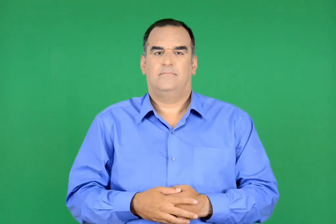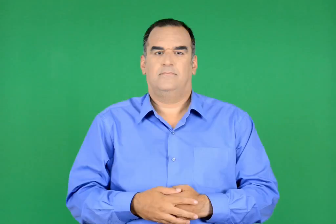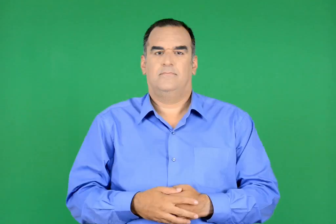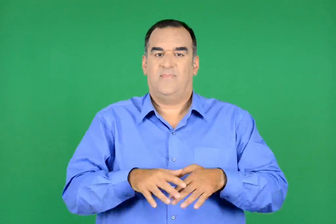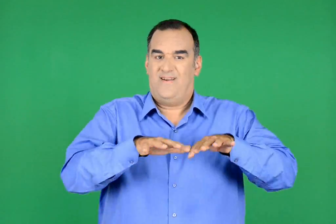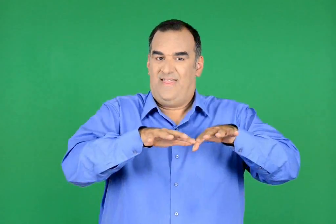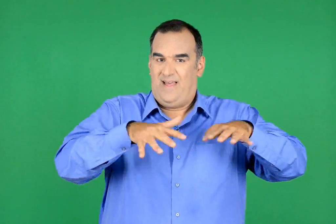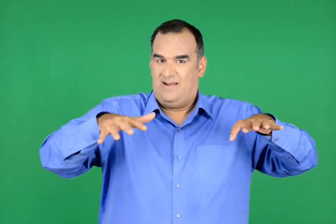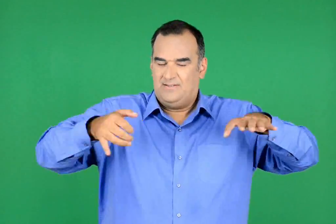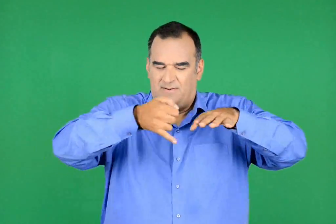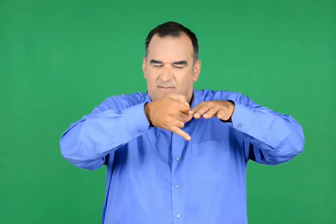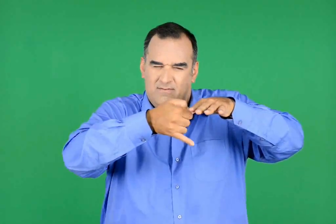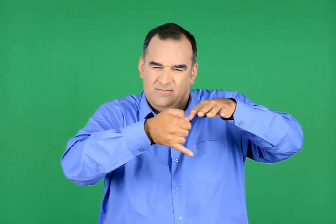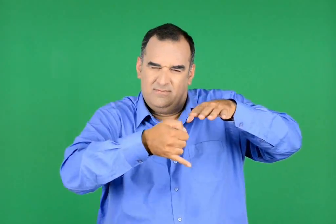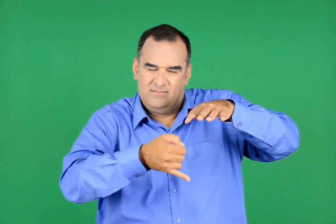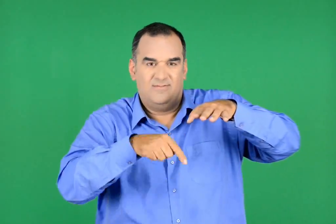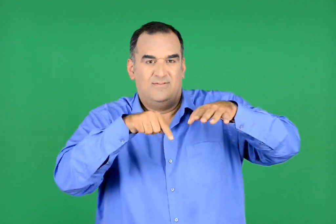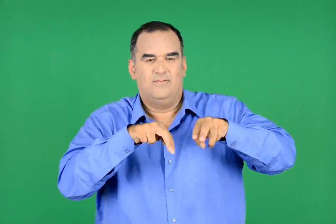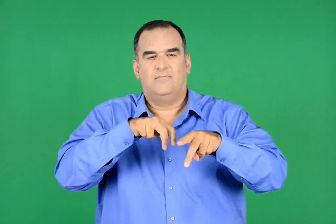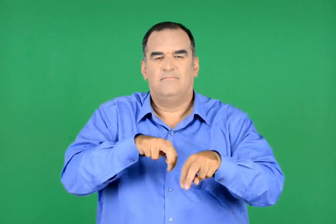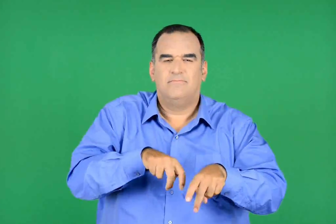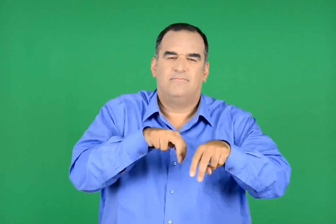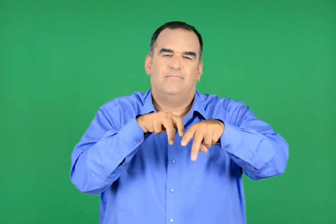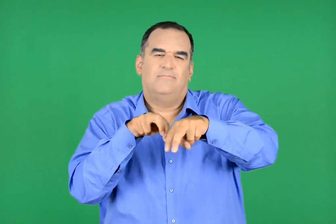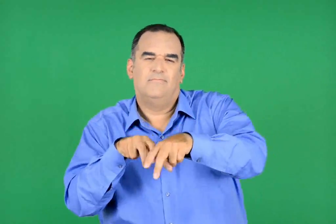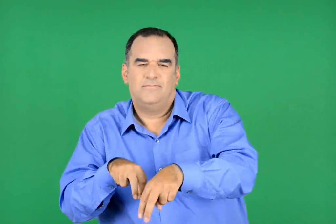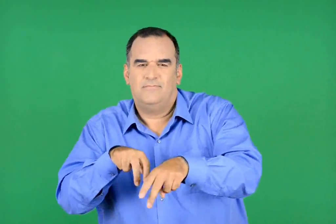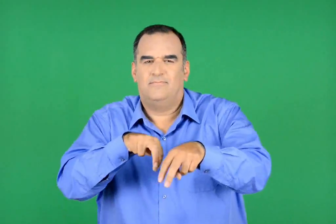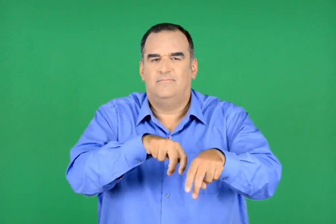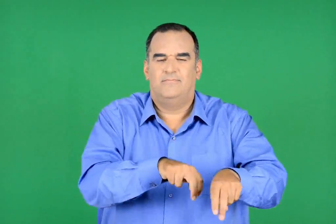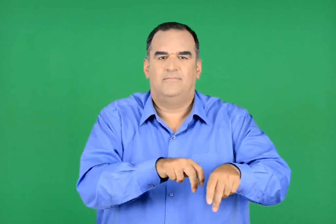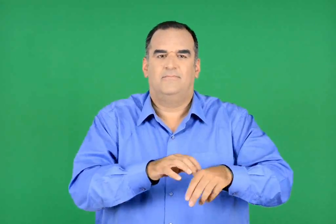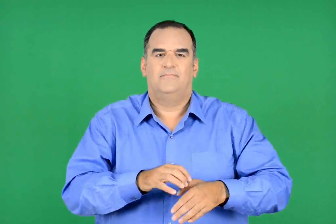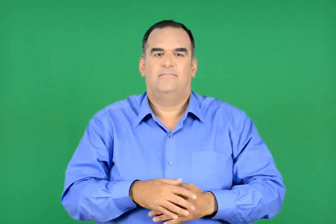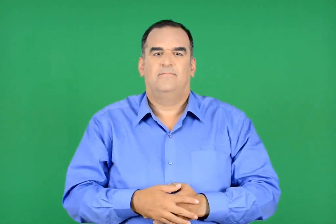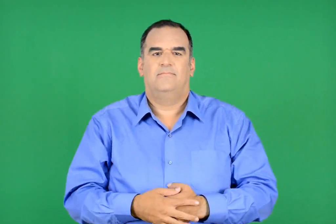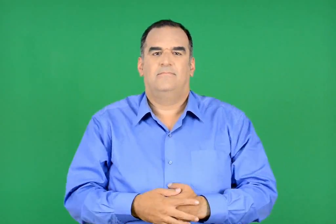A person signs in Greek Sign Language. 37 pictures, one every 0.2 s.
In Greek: περίπατος στο βυθό της θάλασσας
